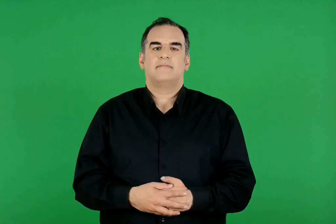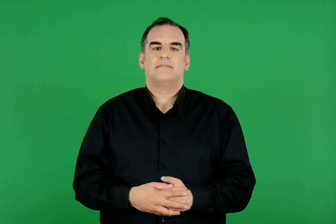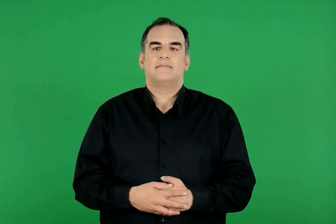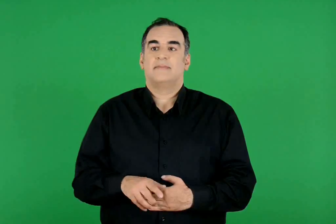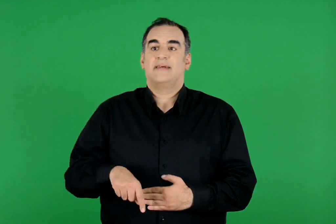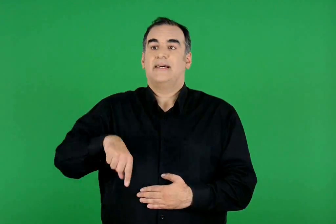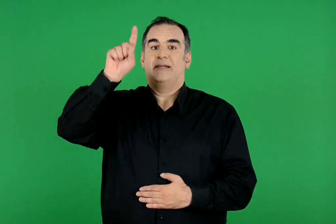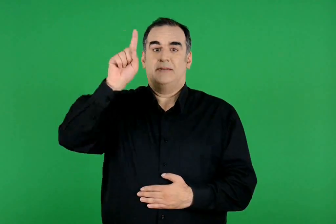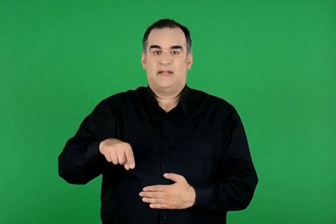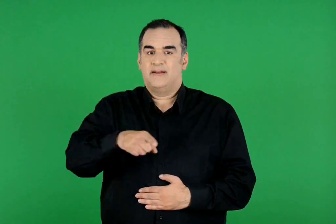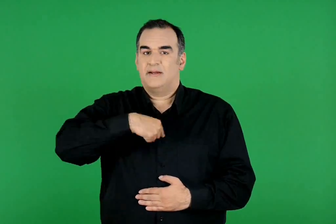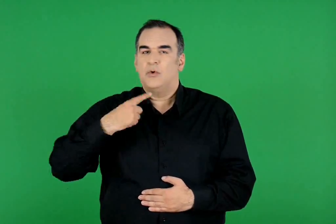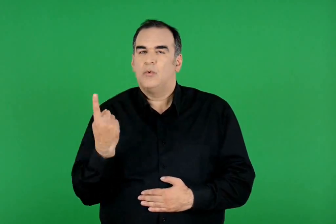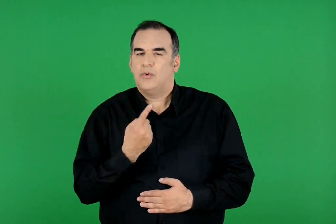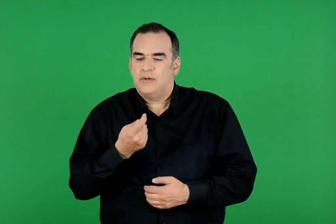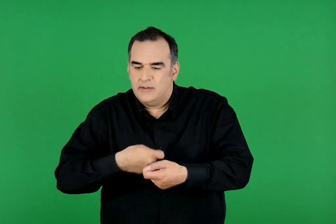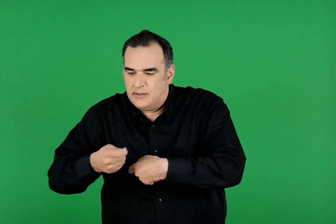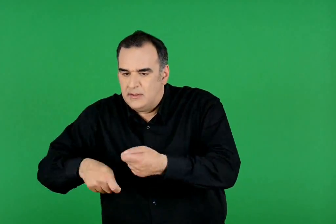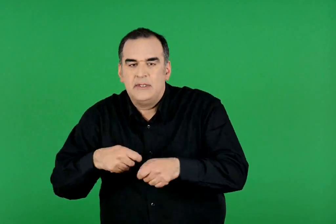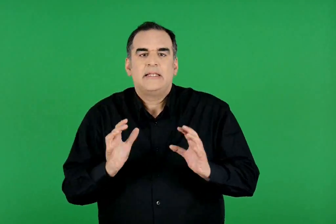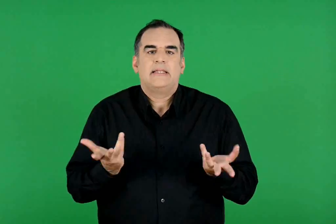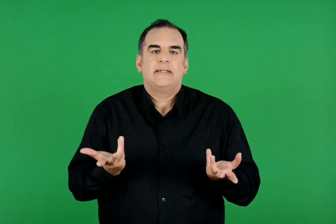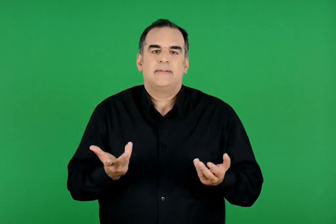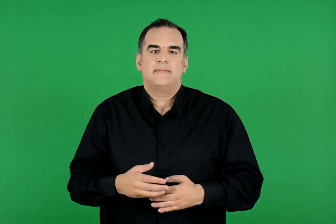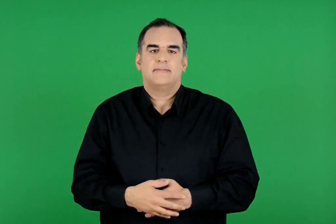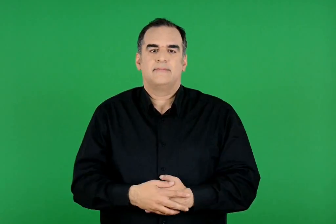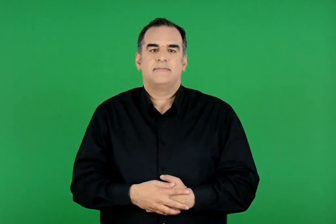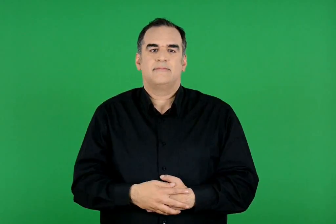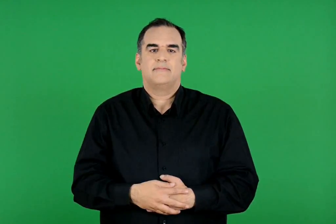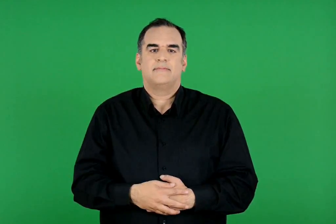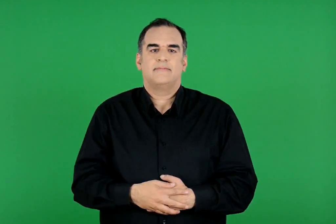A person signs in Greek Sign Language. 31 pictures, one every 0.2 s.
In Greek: τι αγοράζουμε συνήθως την ημέρα ;
